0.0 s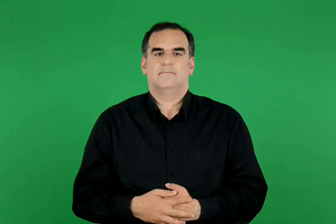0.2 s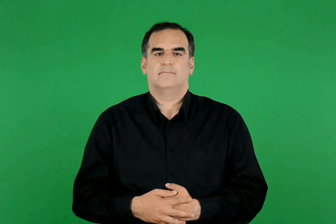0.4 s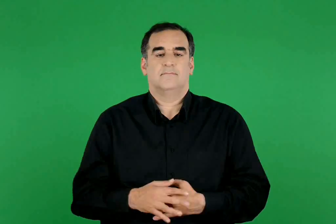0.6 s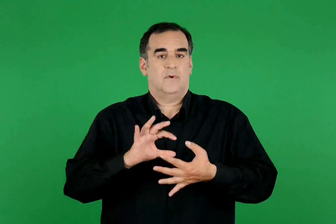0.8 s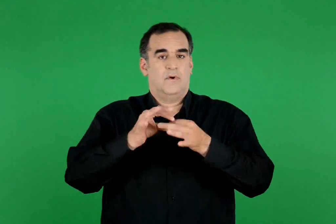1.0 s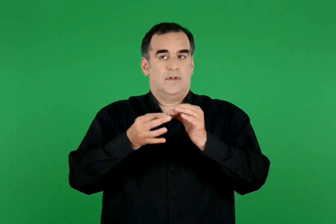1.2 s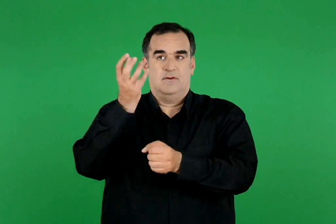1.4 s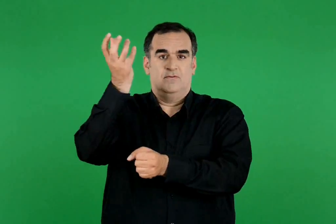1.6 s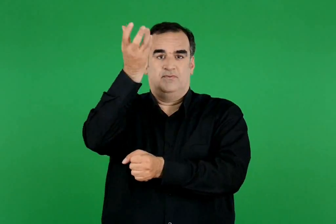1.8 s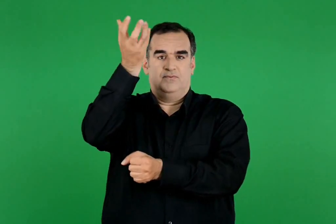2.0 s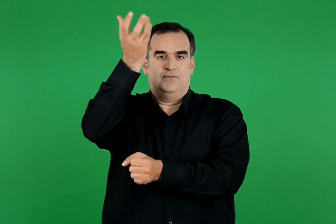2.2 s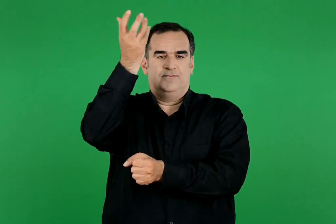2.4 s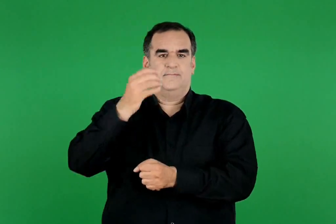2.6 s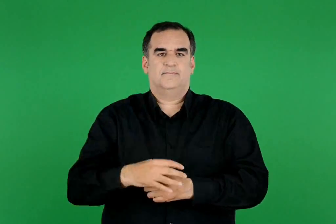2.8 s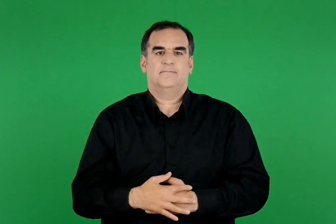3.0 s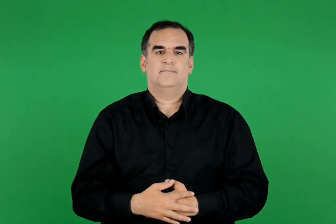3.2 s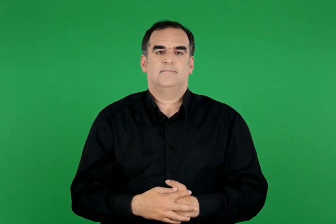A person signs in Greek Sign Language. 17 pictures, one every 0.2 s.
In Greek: ολυμπιακή φλόγα
